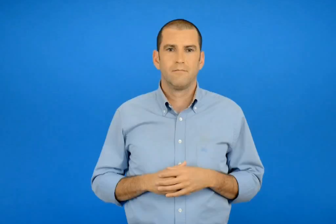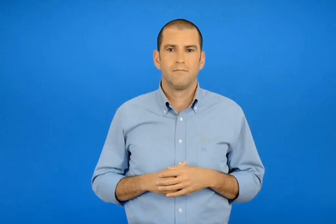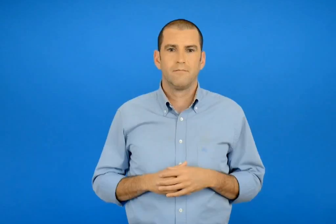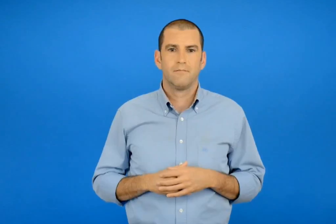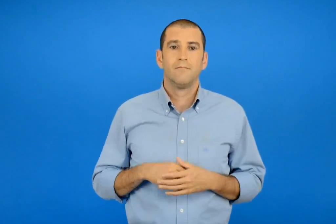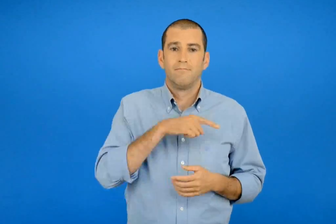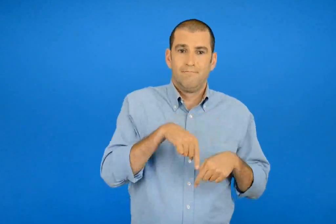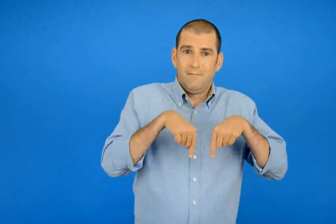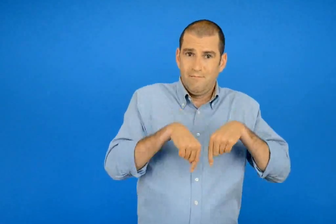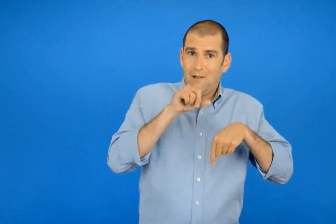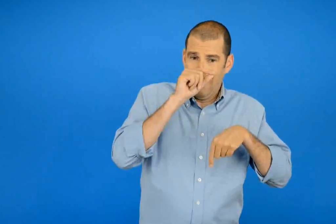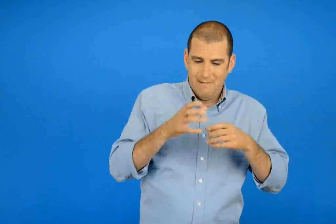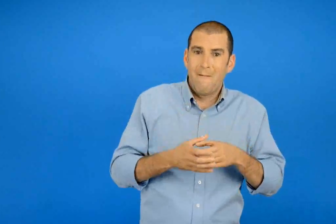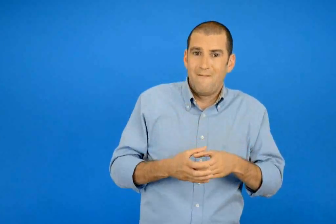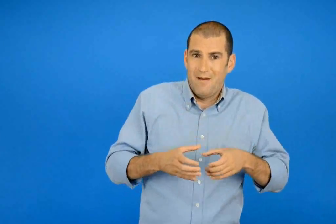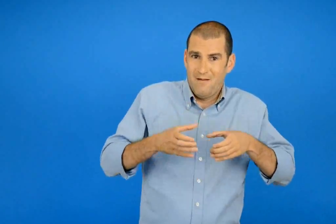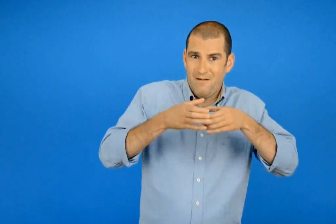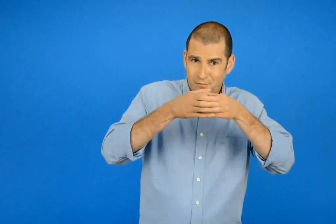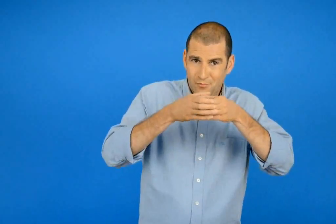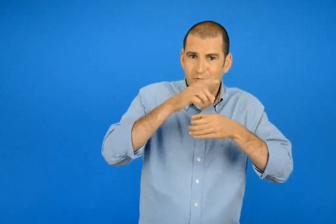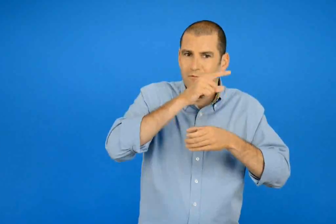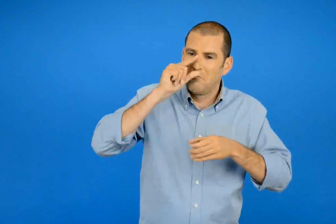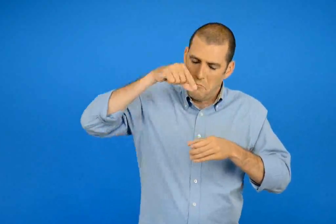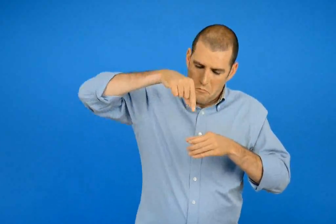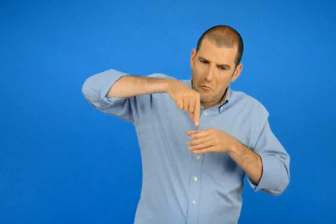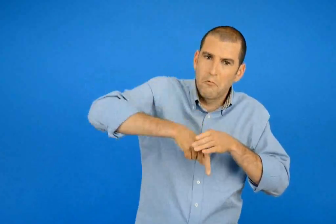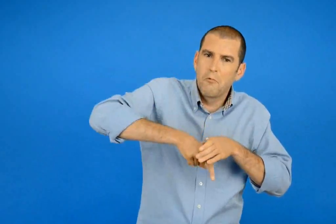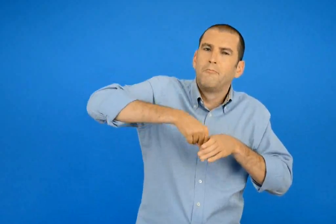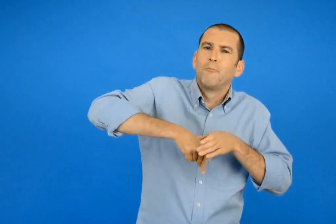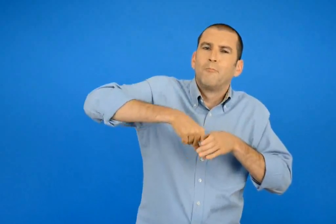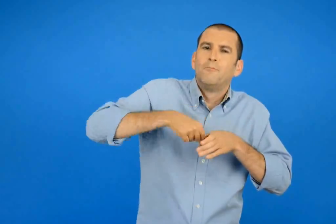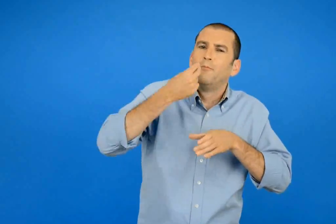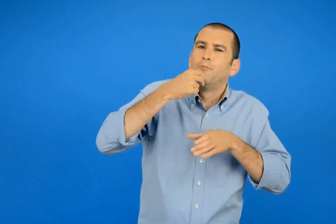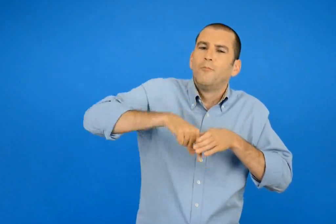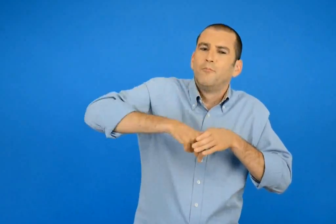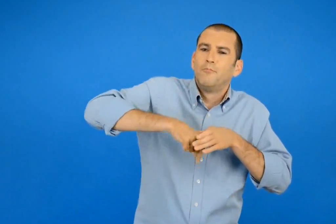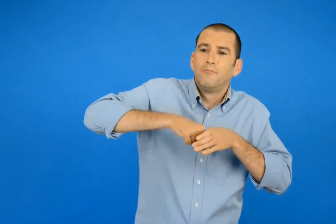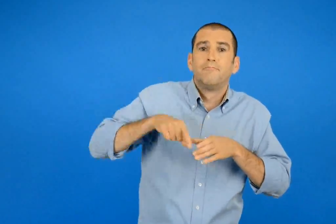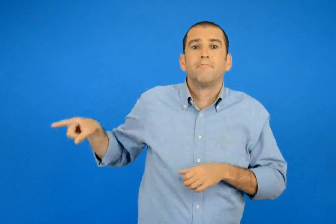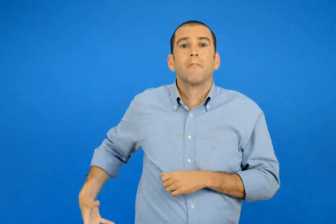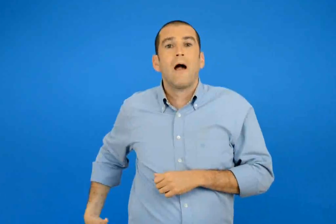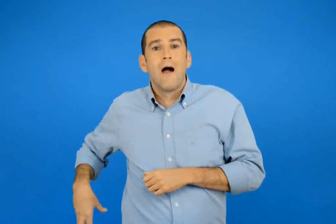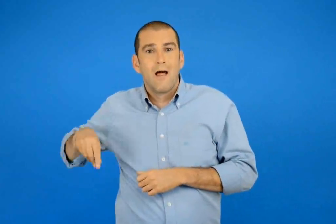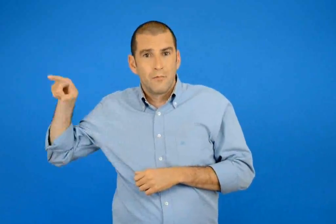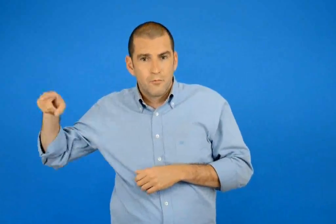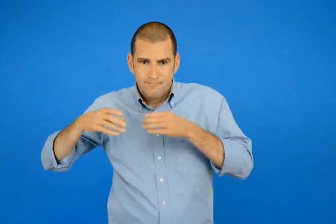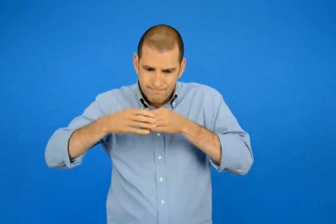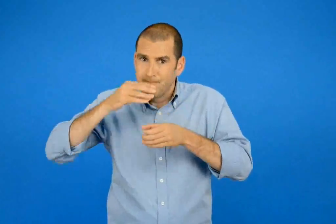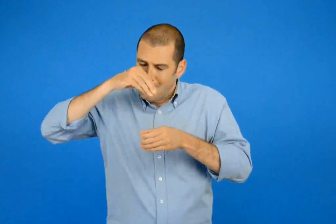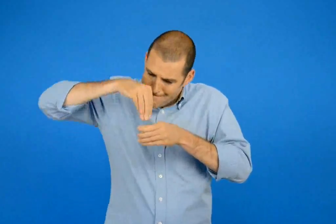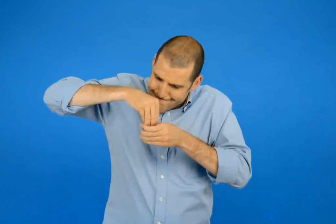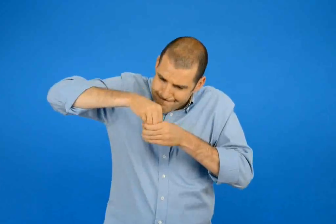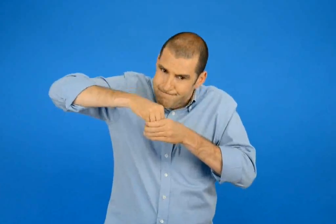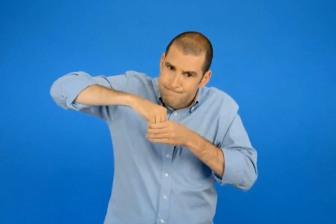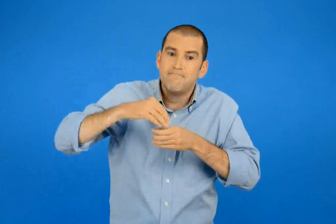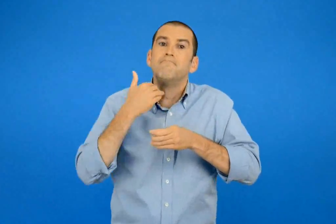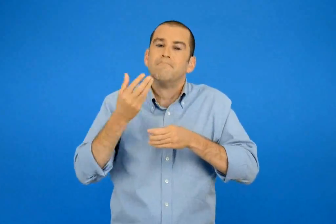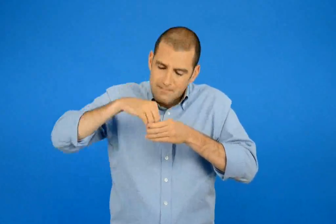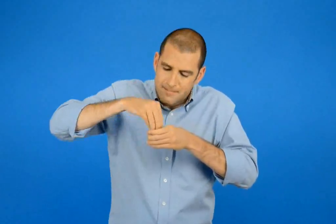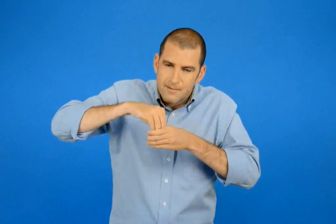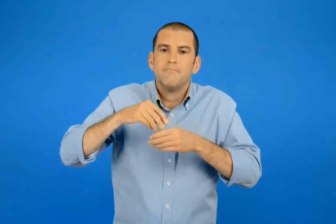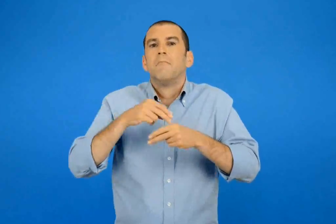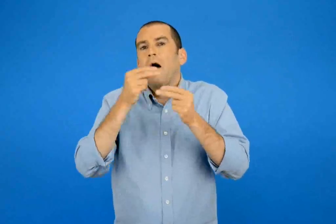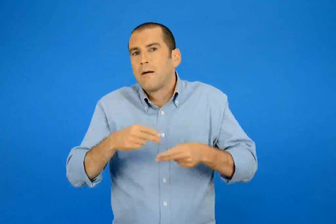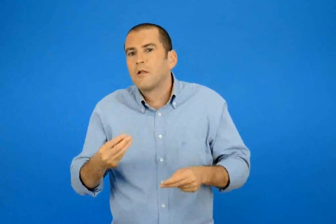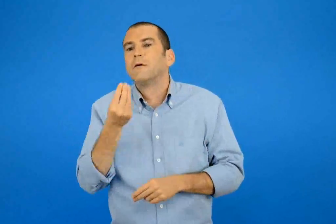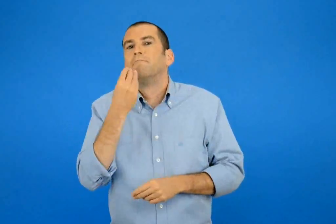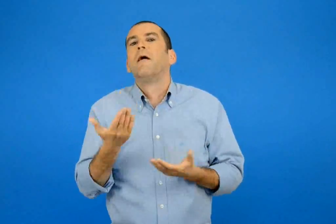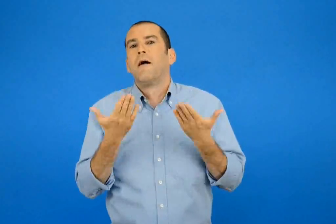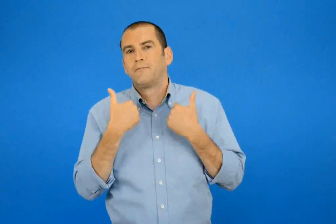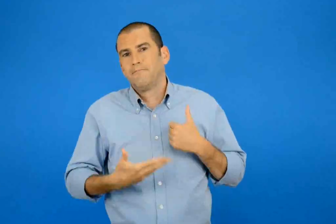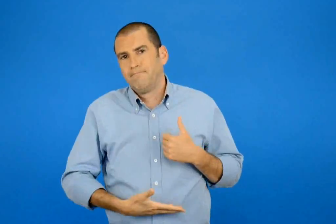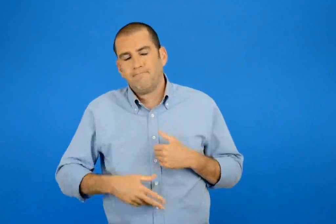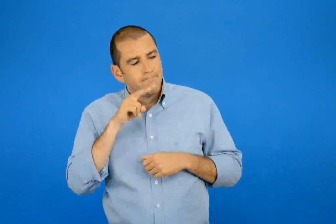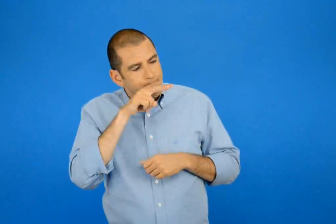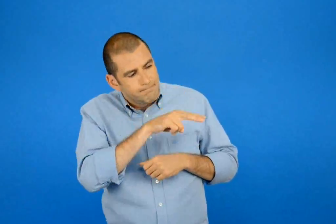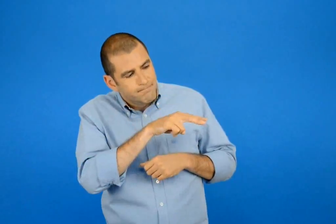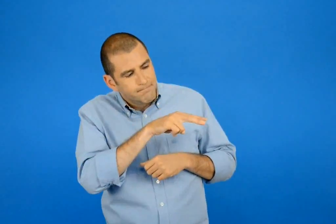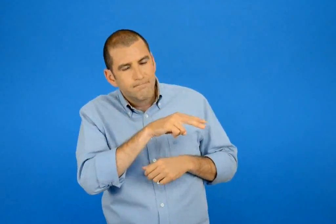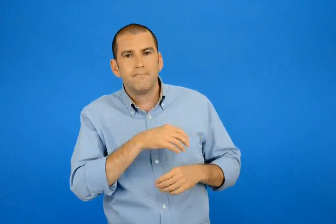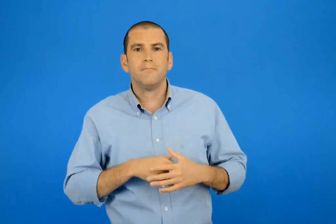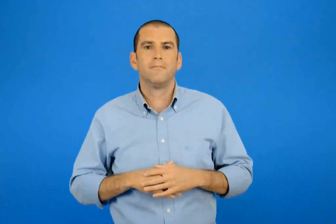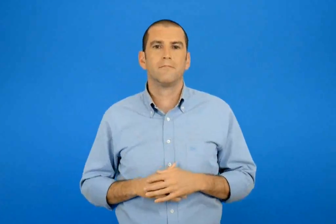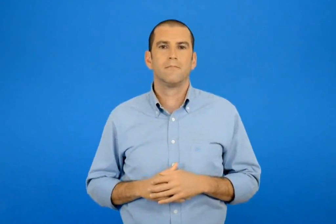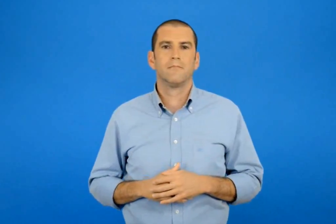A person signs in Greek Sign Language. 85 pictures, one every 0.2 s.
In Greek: έχωνε το ράμφος του βαθιά και απολάμβανε το φαγητό του ενώ η αλεπού ανίκανη να χώσει τη μουσούδα της στο βάζο αναγκάστηκε να παρακολουθεί νηστική
